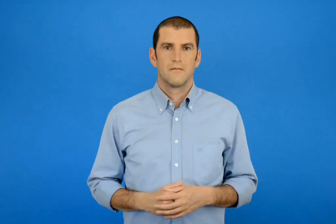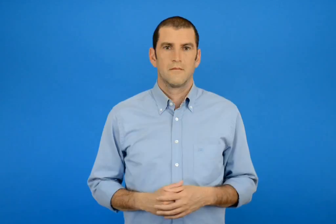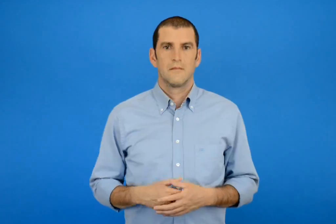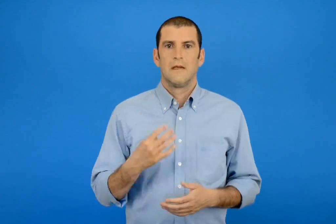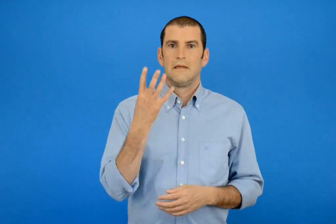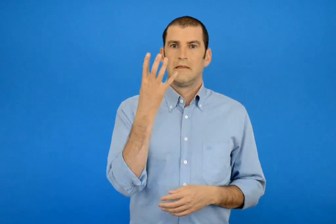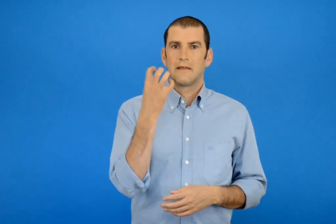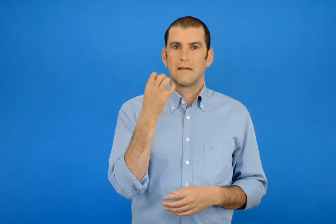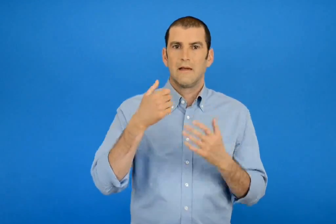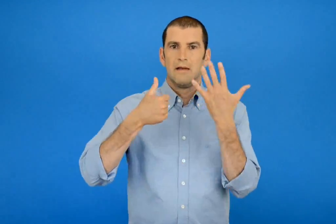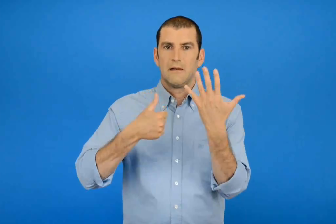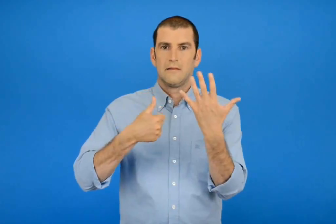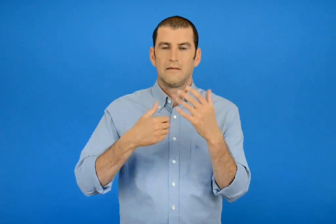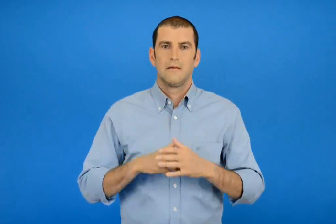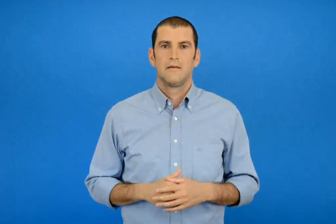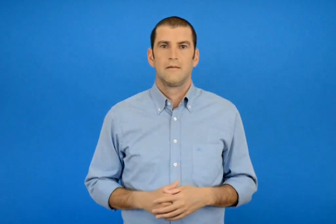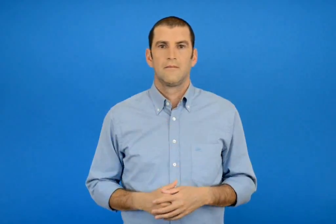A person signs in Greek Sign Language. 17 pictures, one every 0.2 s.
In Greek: σαράντα έξι
